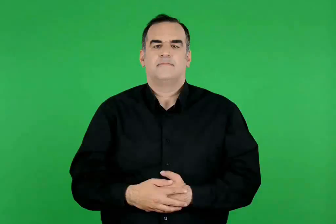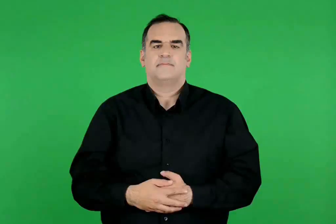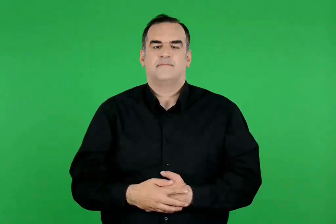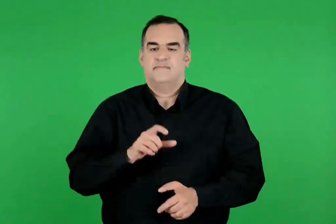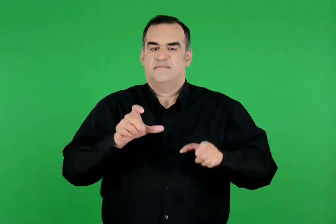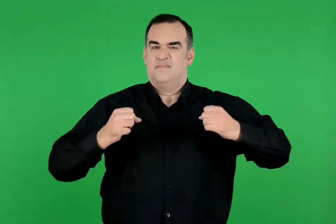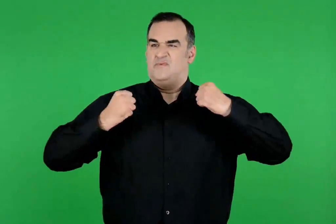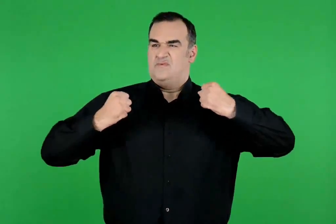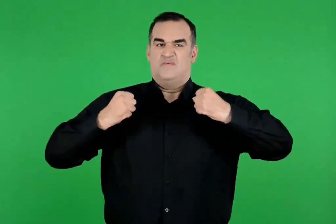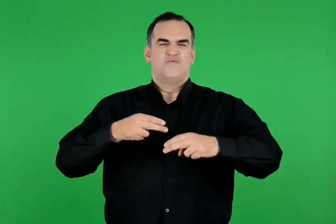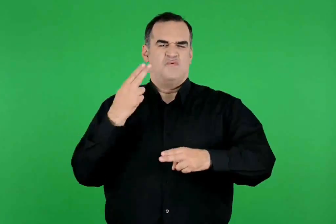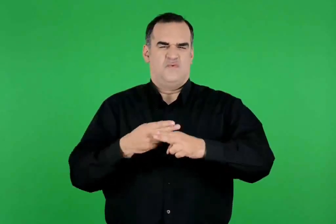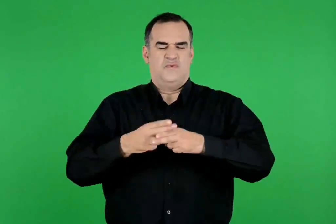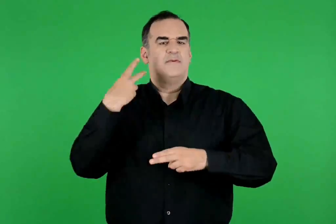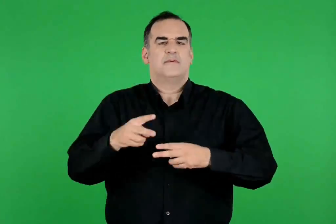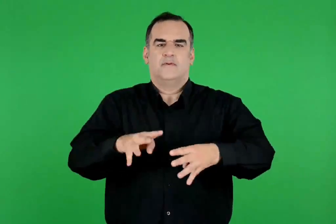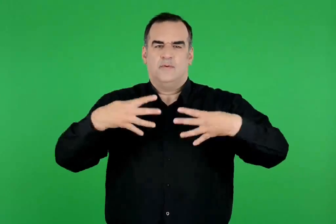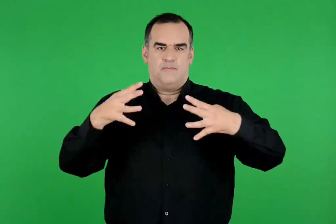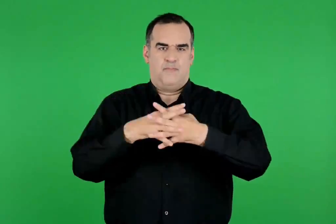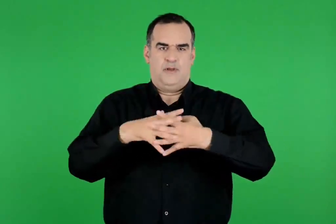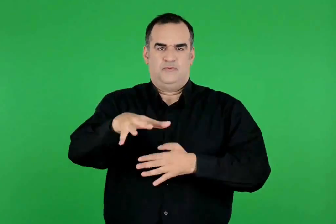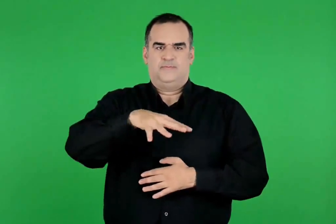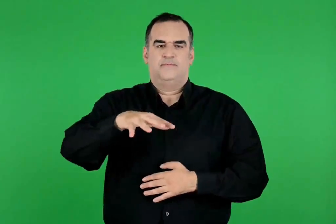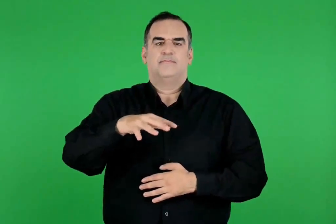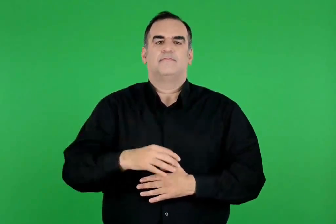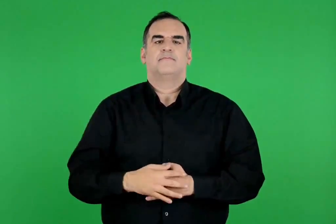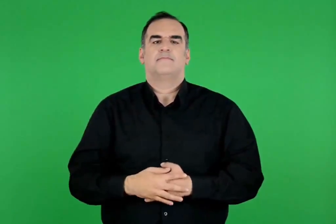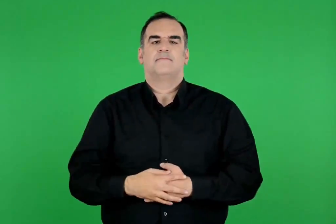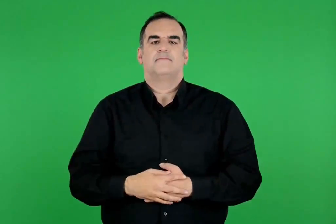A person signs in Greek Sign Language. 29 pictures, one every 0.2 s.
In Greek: οι πιο σπουδαίοι ήρωες του τρωικού πολέμου
